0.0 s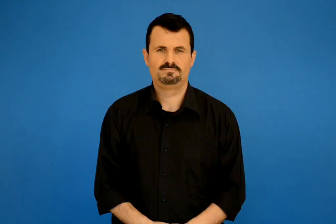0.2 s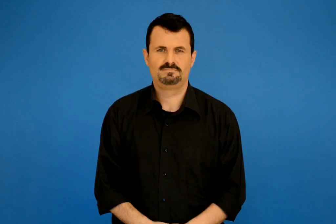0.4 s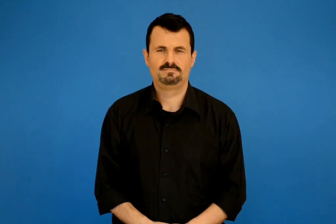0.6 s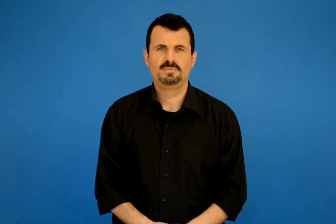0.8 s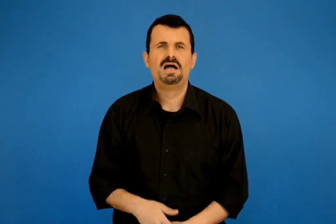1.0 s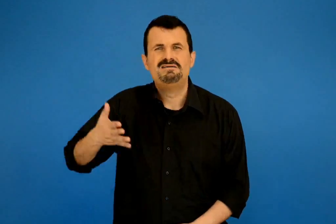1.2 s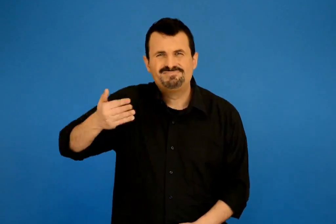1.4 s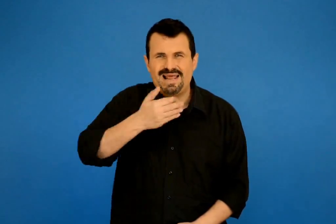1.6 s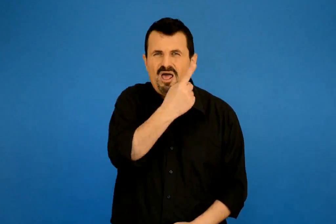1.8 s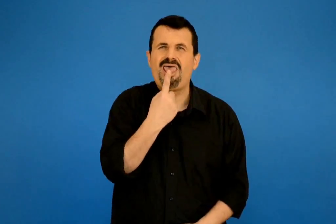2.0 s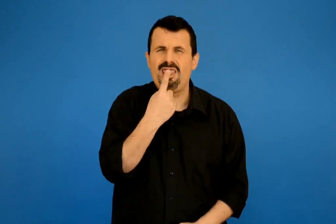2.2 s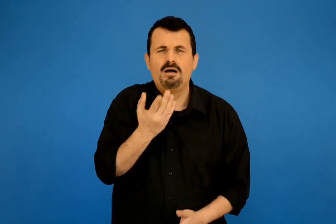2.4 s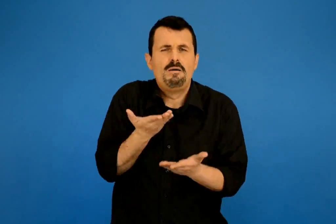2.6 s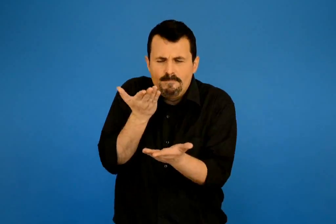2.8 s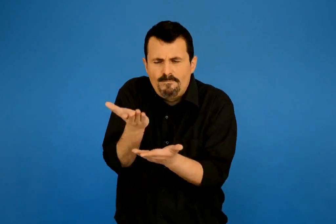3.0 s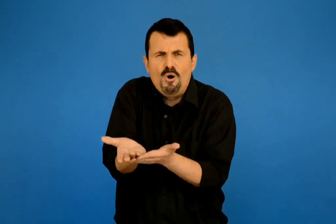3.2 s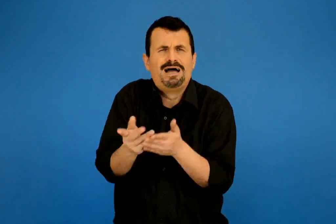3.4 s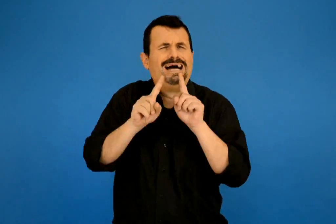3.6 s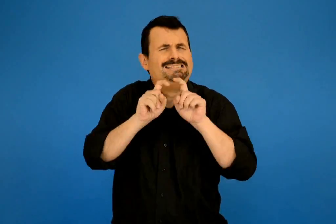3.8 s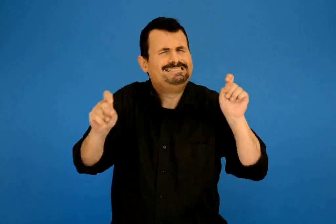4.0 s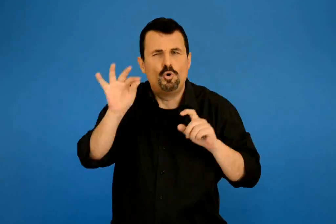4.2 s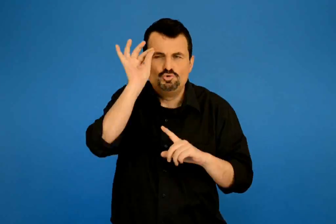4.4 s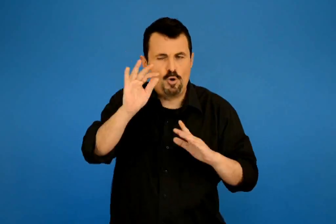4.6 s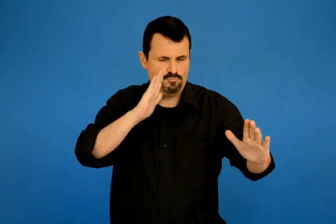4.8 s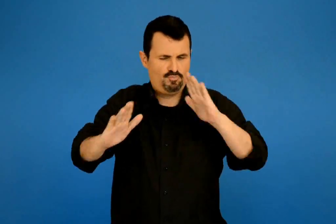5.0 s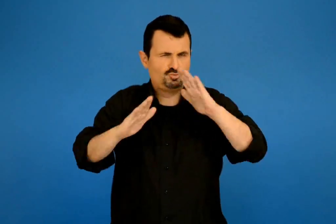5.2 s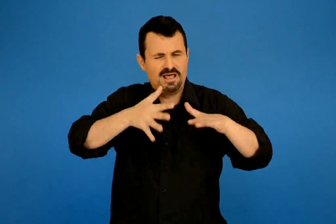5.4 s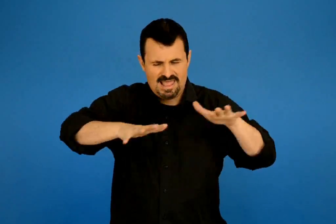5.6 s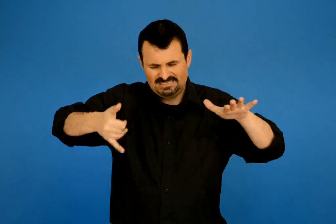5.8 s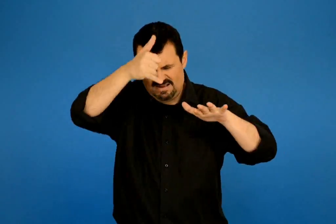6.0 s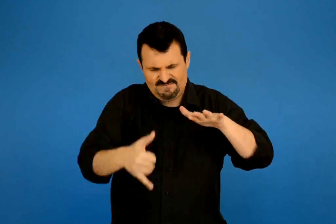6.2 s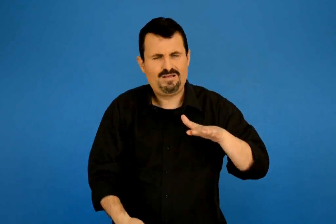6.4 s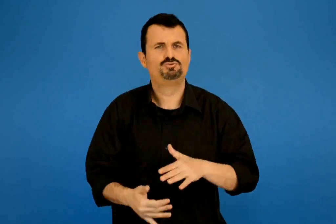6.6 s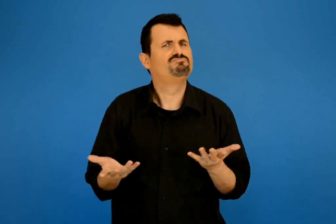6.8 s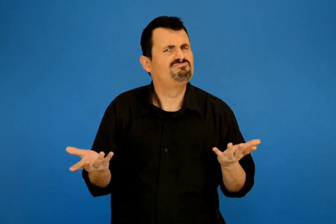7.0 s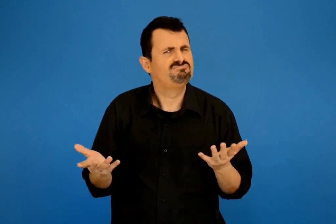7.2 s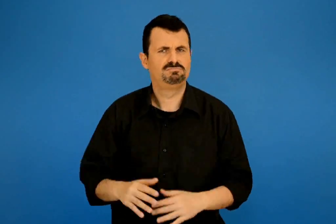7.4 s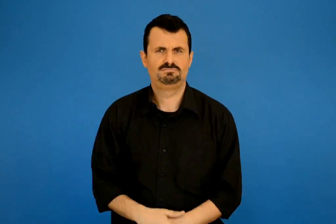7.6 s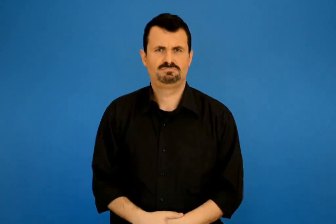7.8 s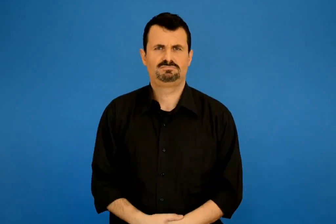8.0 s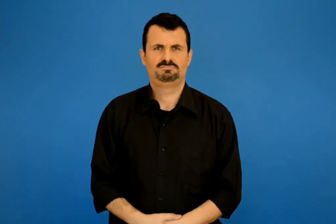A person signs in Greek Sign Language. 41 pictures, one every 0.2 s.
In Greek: τι πρότεινε η γλώσσα για την προστασία του βυθού ;
